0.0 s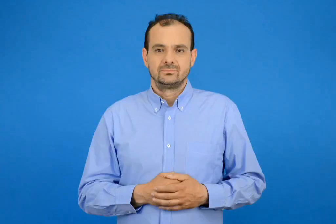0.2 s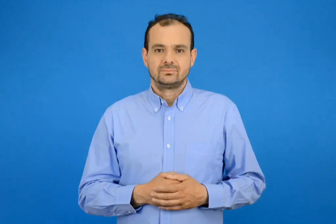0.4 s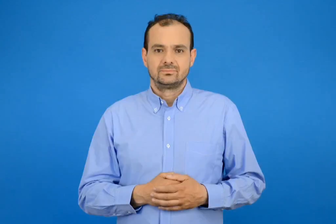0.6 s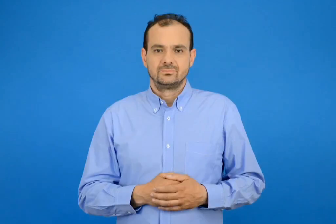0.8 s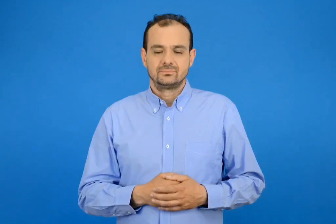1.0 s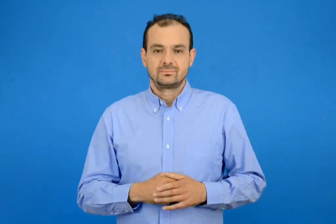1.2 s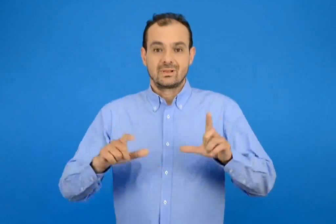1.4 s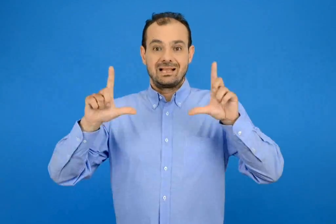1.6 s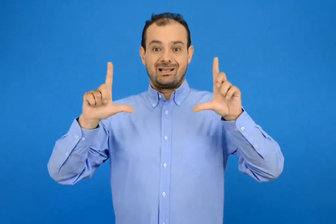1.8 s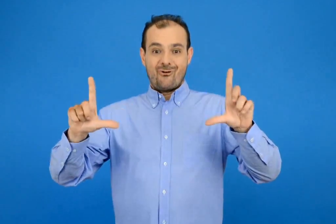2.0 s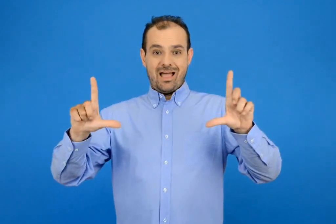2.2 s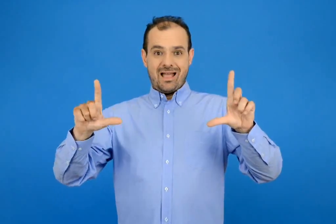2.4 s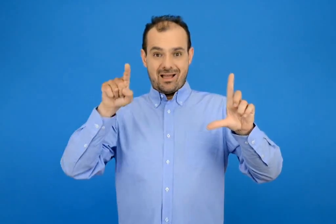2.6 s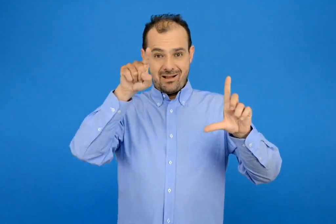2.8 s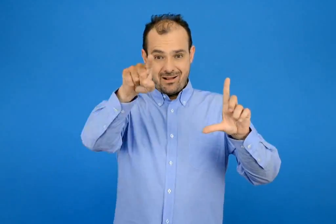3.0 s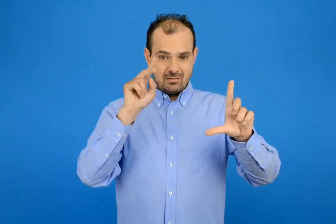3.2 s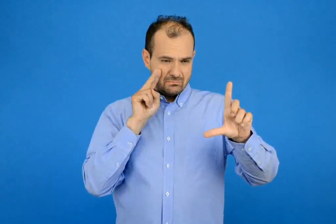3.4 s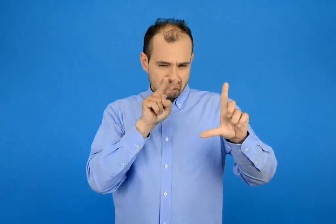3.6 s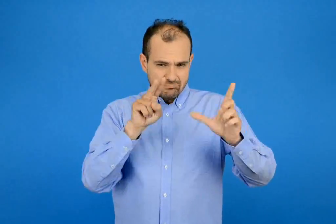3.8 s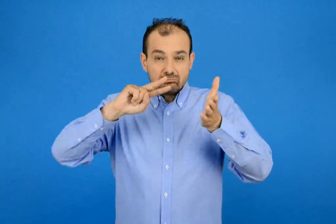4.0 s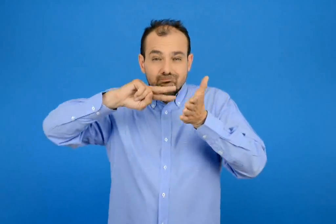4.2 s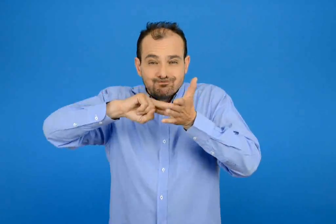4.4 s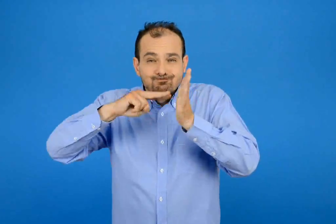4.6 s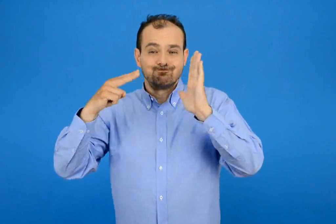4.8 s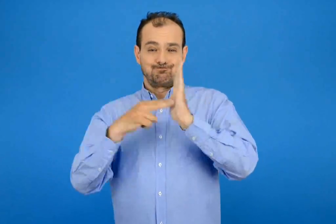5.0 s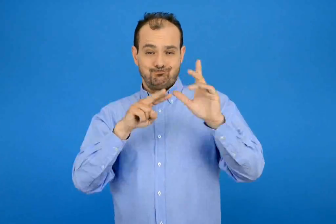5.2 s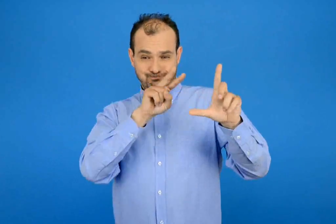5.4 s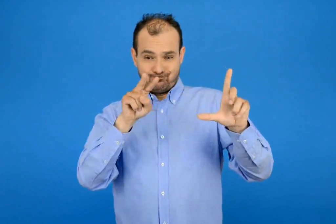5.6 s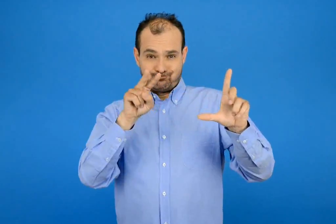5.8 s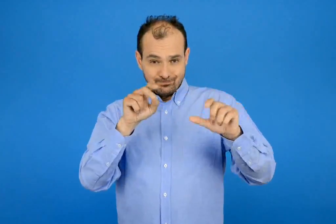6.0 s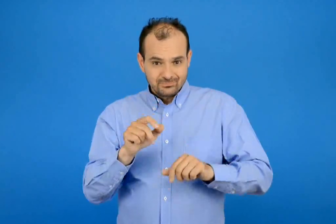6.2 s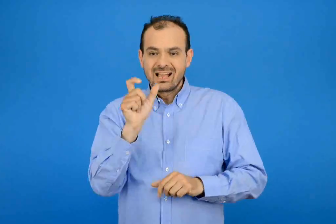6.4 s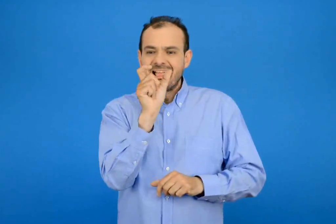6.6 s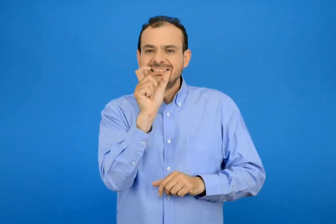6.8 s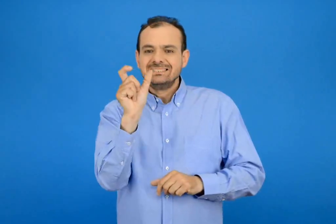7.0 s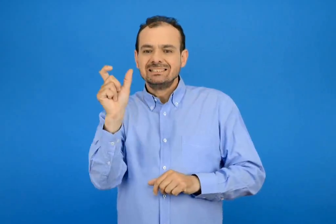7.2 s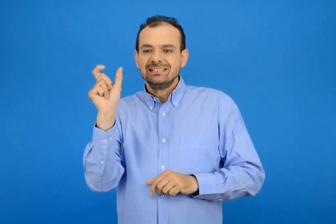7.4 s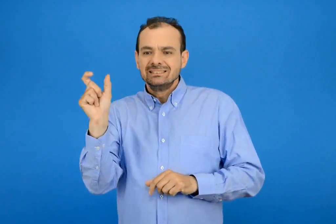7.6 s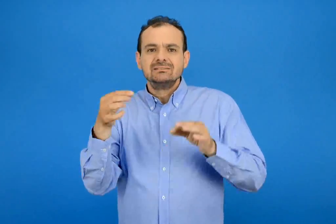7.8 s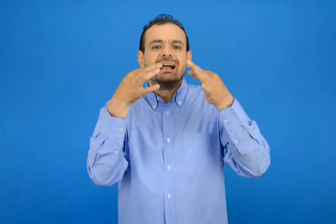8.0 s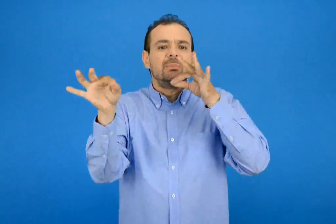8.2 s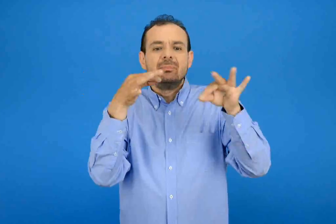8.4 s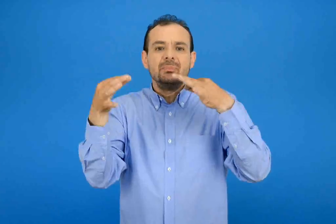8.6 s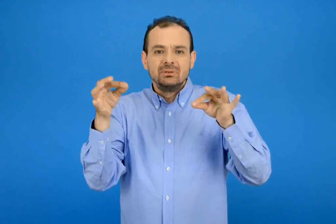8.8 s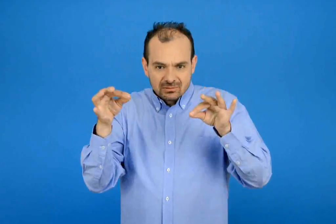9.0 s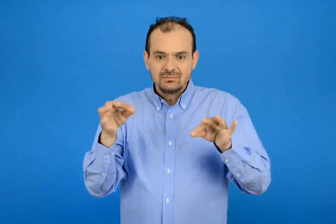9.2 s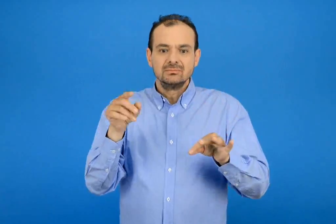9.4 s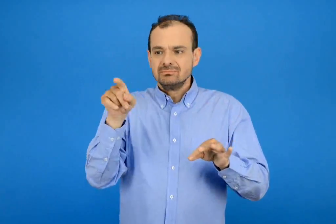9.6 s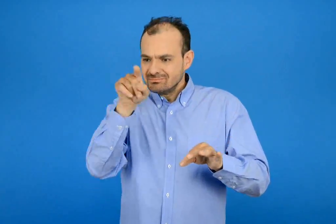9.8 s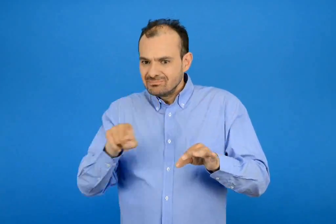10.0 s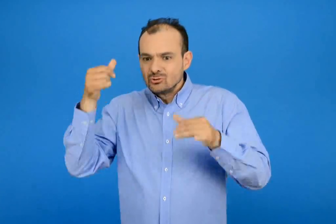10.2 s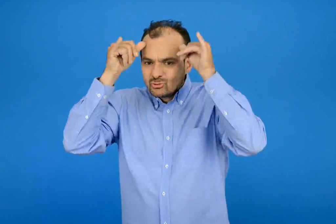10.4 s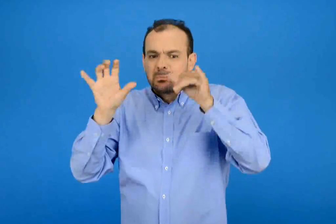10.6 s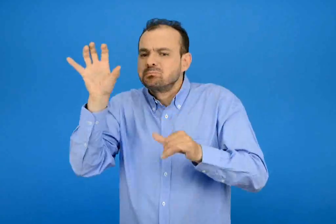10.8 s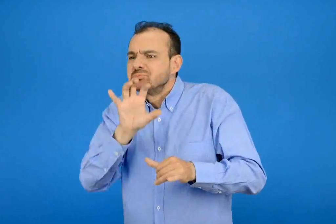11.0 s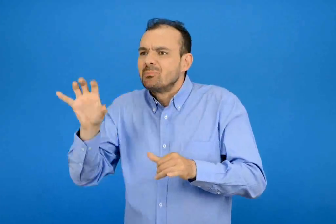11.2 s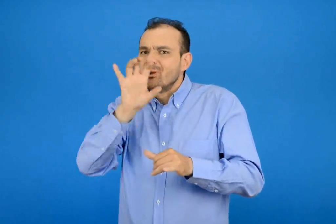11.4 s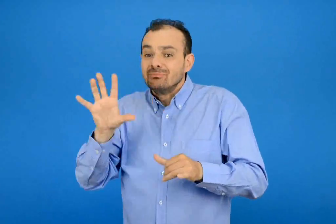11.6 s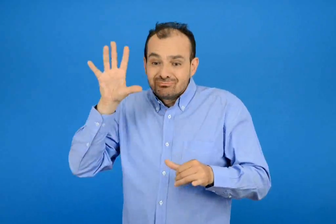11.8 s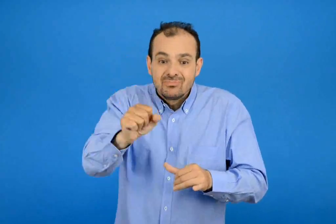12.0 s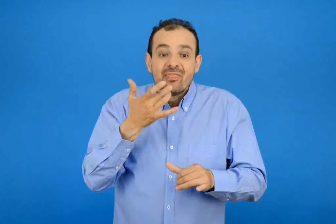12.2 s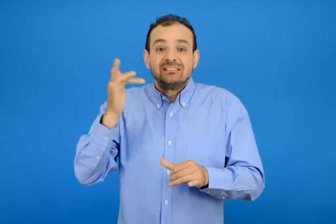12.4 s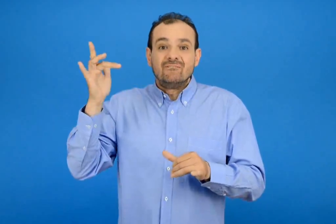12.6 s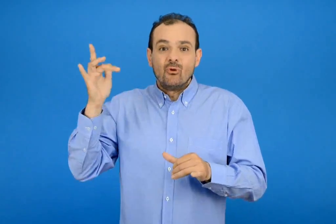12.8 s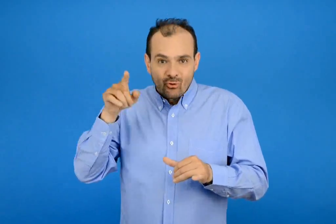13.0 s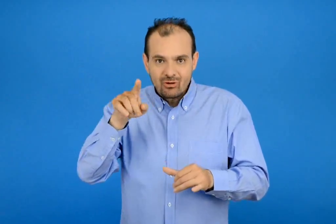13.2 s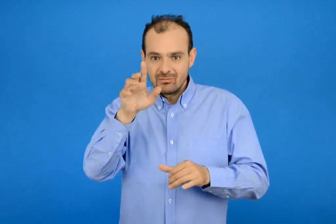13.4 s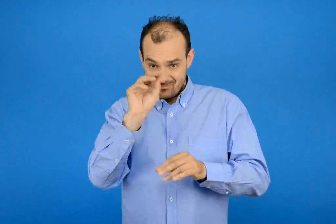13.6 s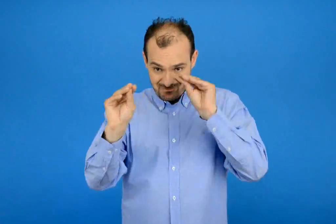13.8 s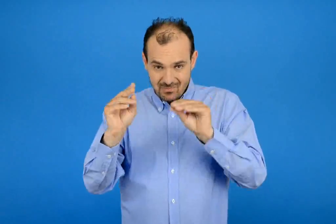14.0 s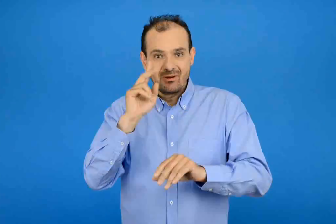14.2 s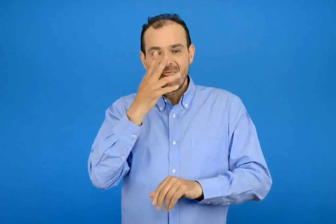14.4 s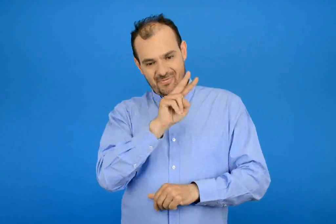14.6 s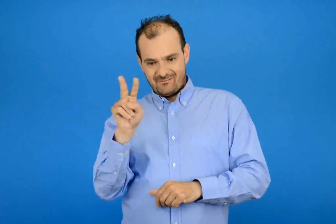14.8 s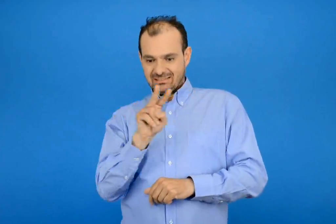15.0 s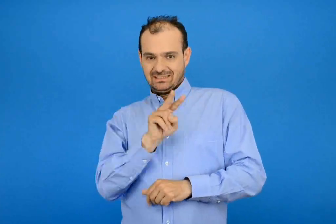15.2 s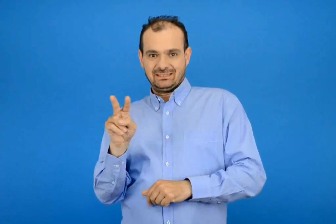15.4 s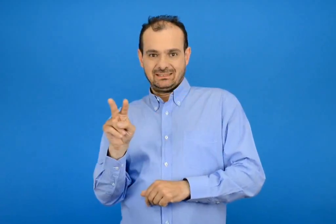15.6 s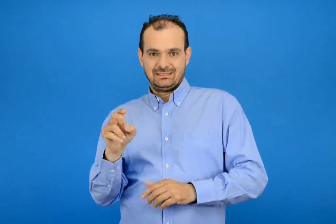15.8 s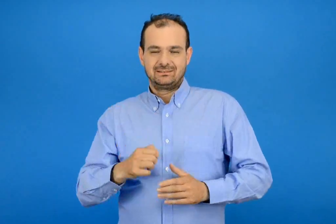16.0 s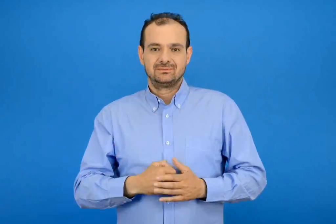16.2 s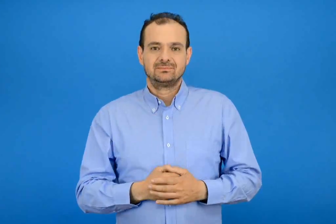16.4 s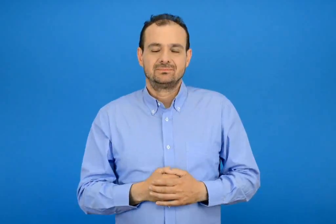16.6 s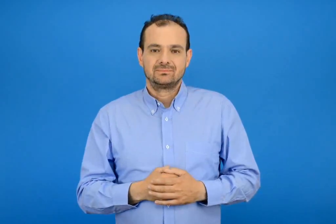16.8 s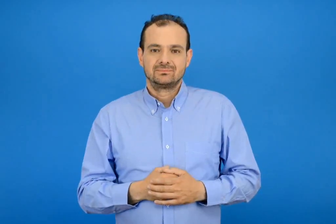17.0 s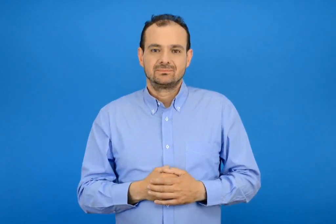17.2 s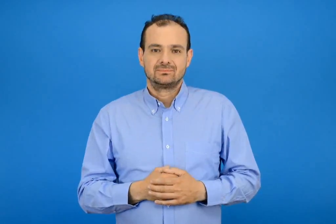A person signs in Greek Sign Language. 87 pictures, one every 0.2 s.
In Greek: κοίταξε προσεκτικά την εικόνα γράψε τις λέξεις που λείπουν και διάβασε που ψάχνουν τα ζώα για να βρουν το θησαυρό
